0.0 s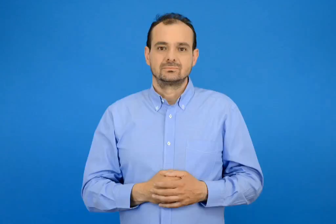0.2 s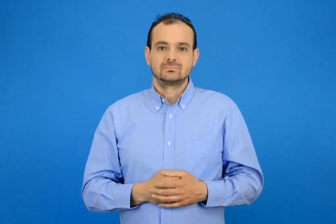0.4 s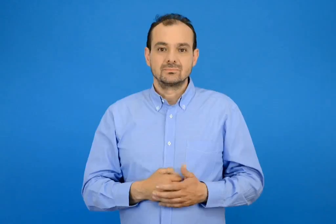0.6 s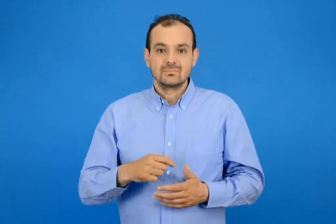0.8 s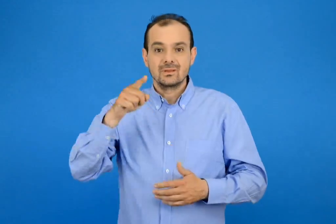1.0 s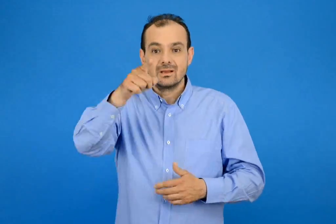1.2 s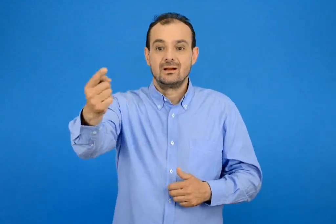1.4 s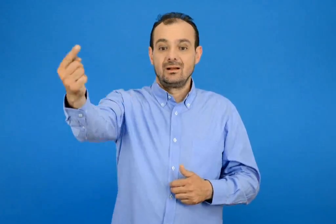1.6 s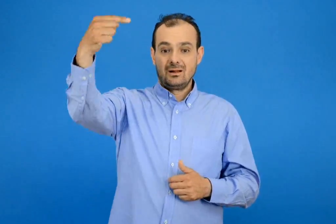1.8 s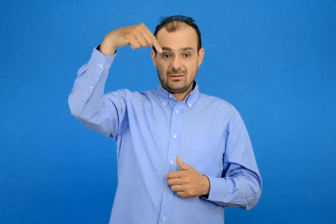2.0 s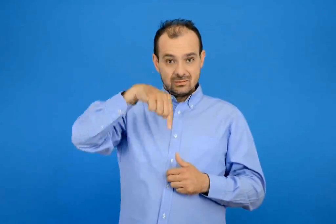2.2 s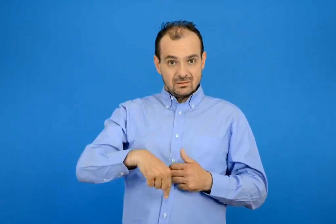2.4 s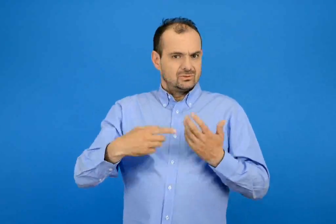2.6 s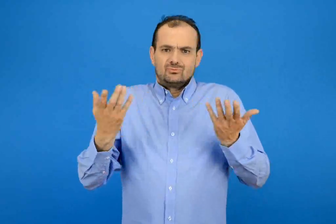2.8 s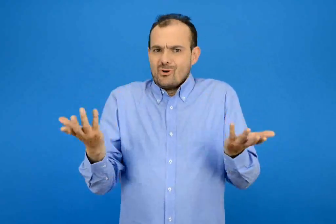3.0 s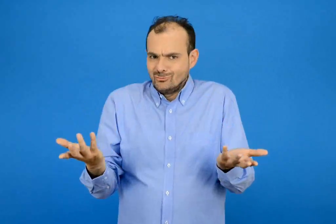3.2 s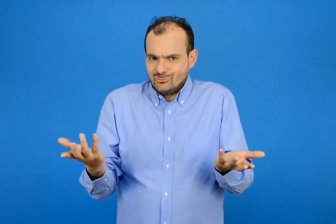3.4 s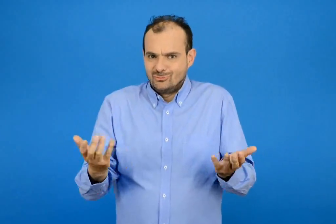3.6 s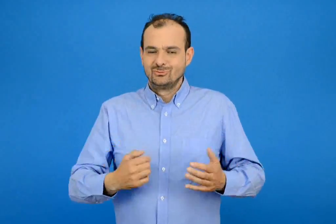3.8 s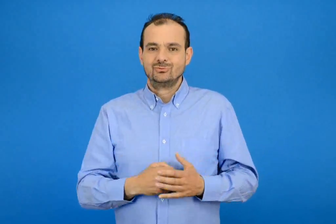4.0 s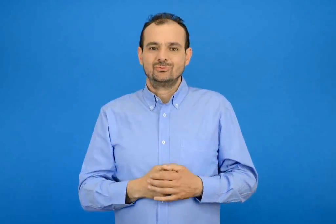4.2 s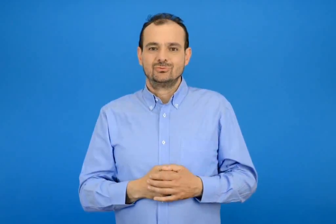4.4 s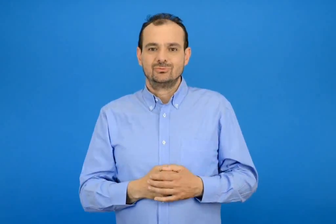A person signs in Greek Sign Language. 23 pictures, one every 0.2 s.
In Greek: και πως έφτασες ως εδώ
